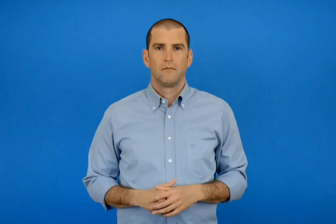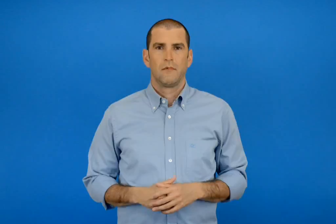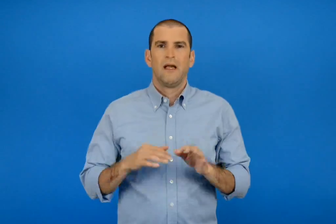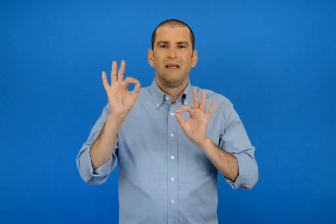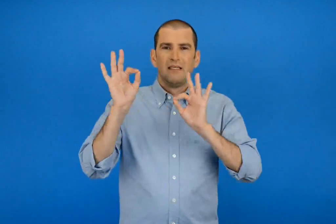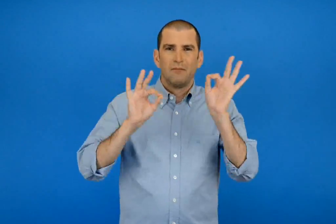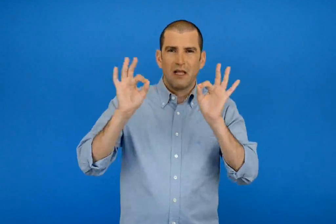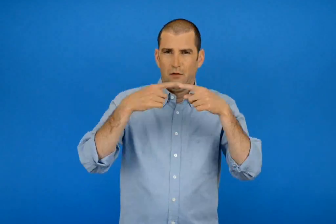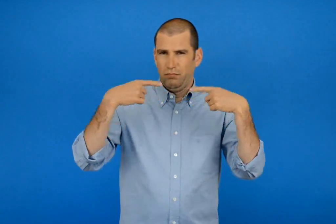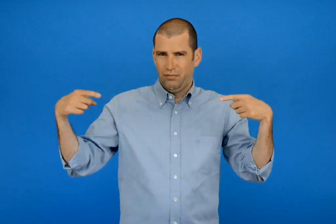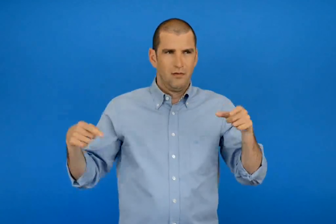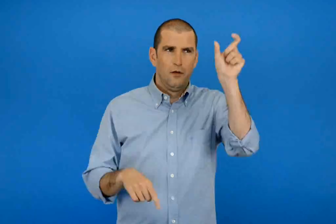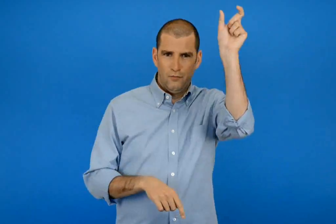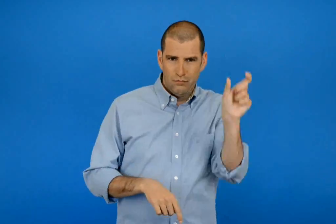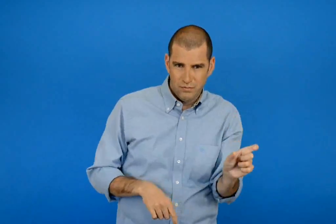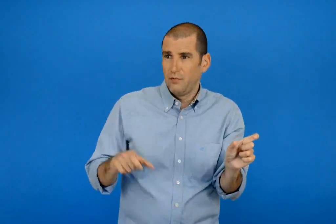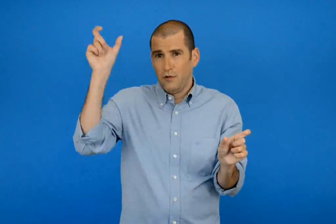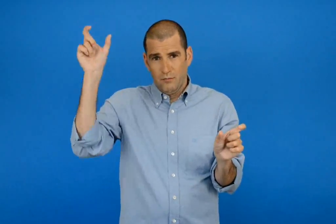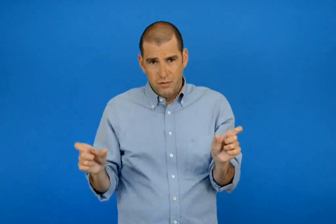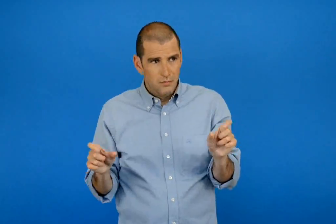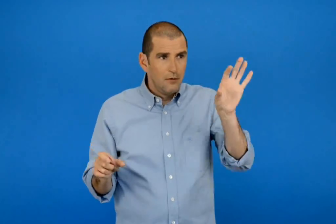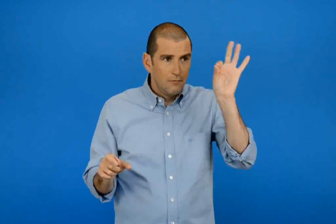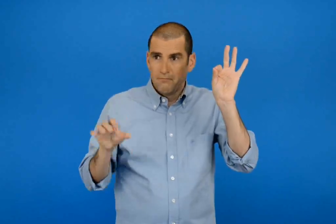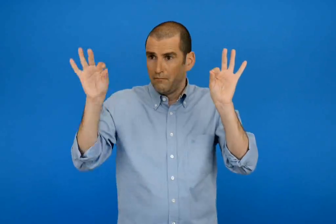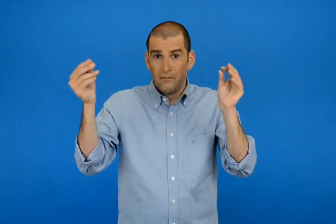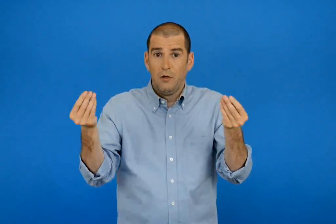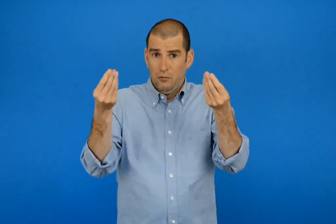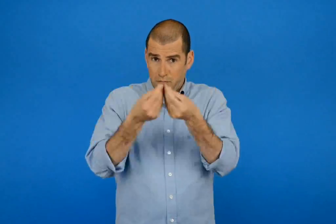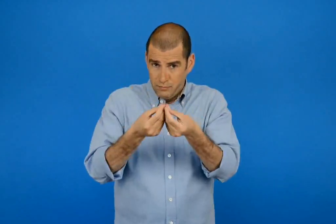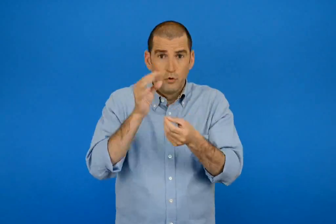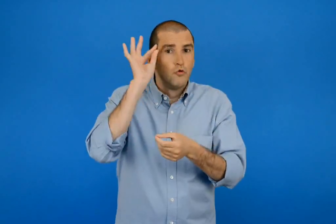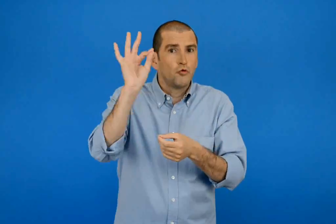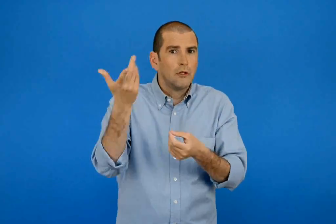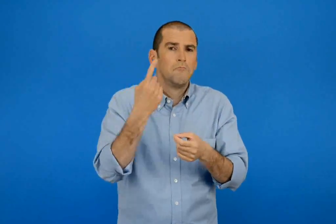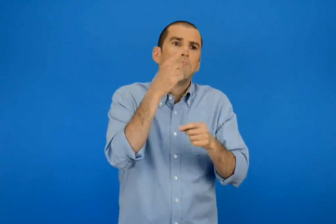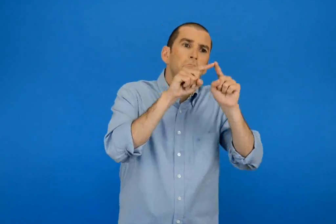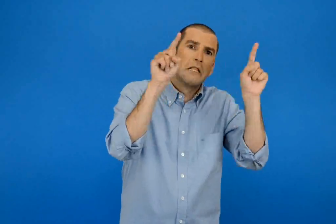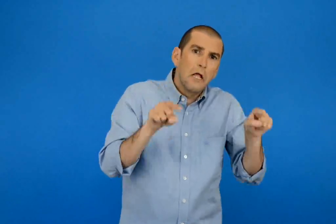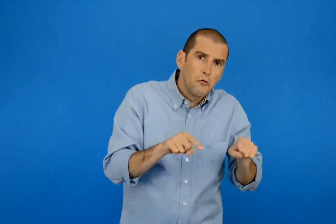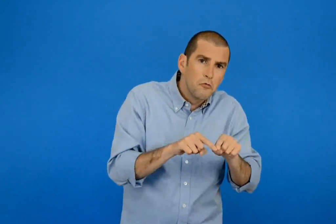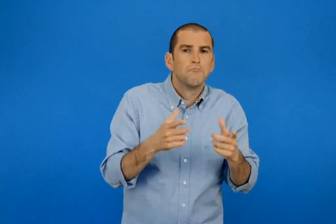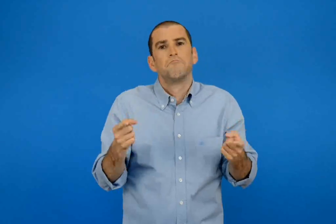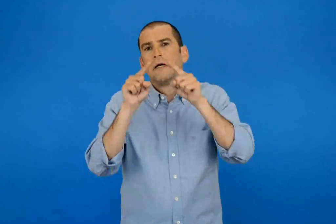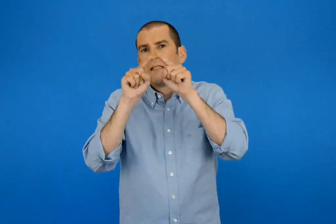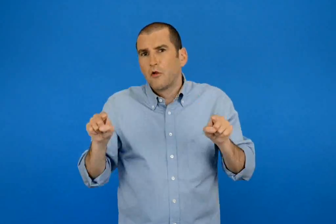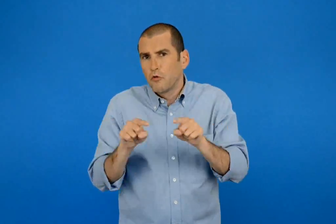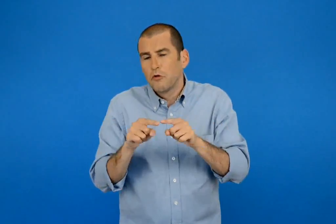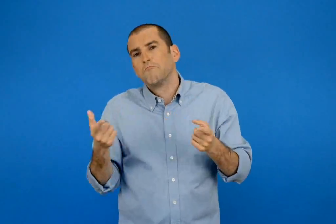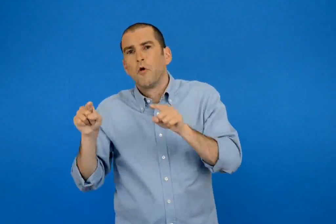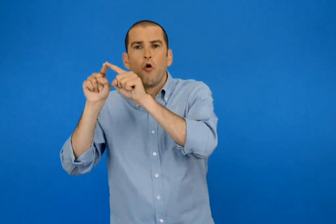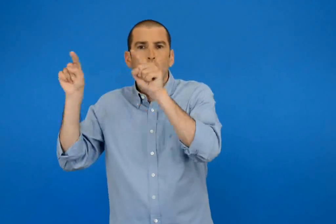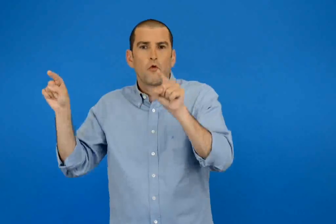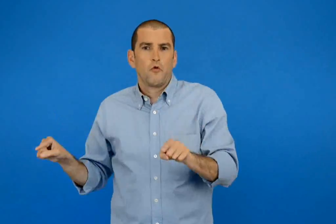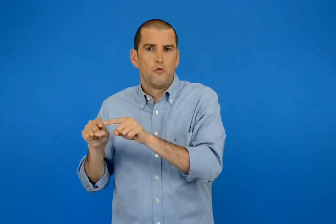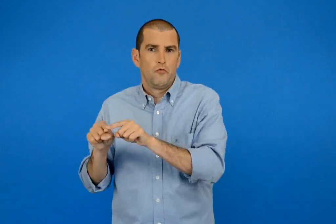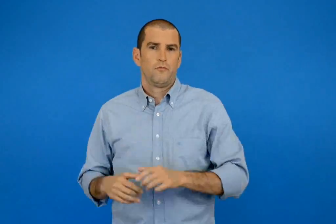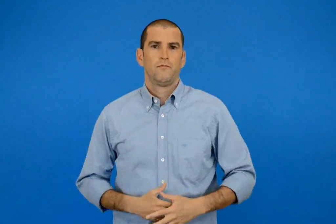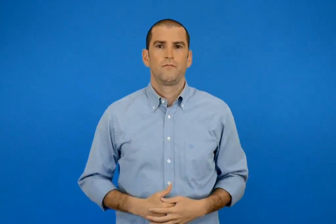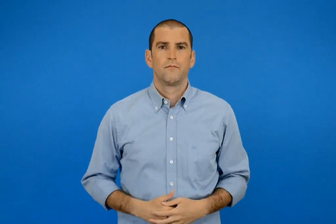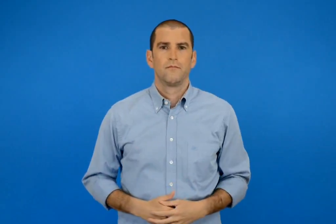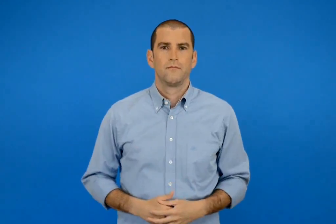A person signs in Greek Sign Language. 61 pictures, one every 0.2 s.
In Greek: ενώνω με μια γραμμή τα κομμάτια που αν συνδεθούν σχηματίζουν ένα τετράγωνο τρίγωνο η ορθογώνιο
